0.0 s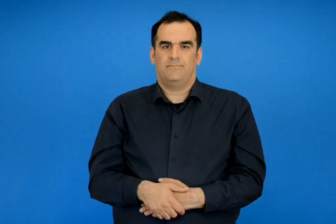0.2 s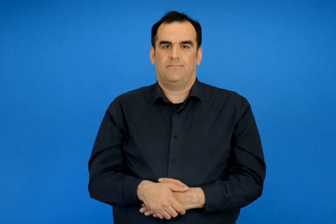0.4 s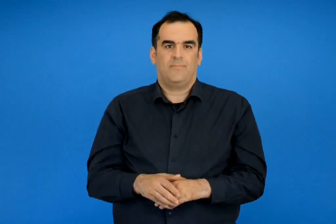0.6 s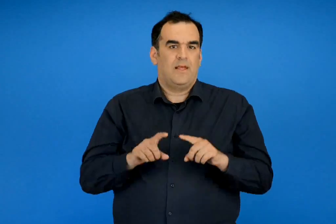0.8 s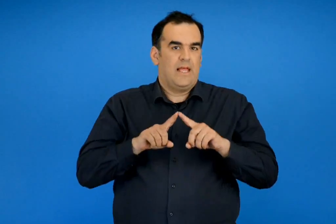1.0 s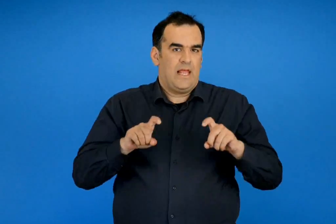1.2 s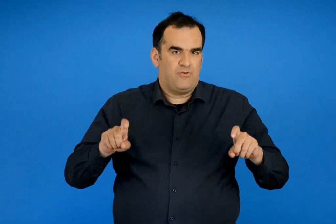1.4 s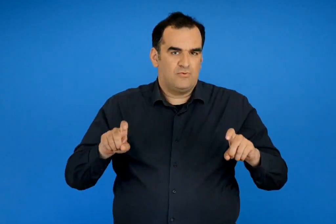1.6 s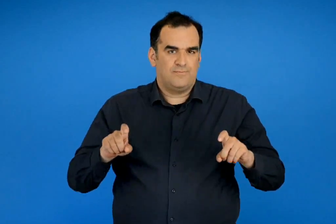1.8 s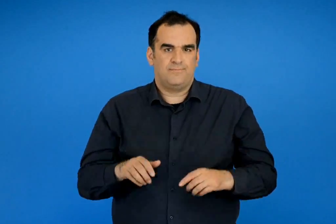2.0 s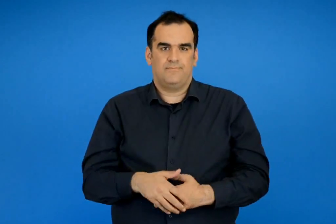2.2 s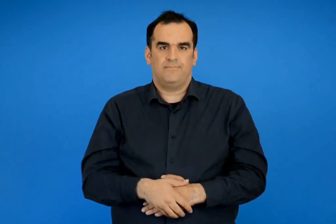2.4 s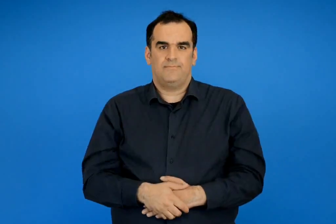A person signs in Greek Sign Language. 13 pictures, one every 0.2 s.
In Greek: είδος
